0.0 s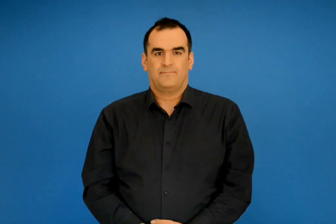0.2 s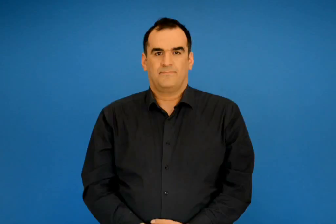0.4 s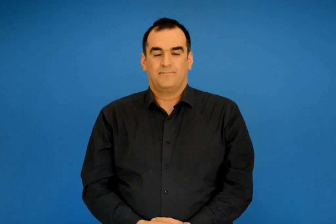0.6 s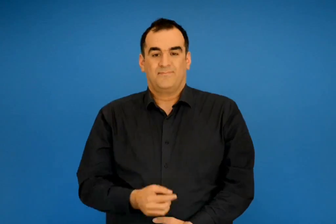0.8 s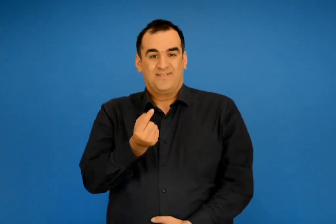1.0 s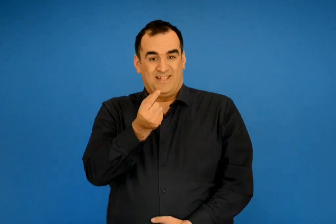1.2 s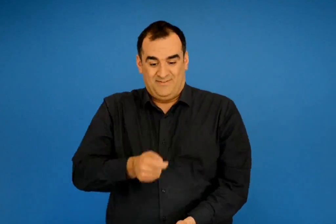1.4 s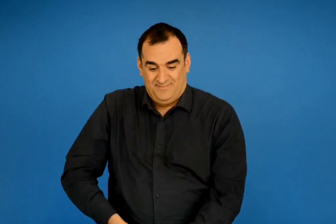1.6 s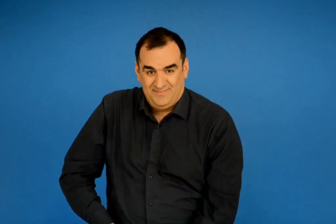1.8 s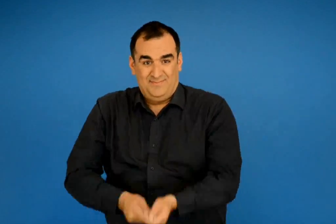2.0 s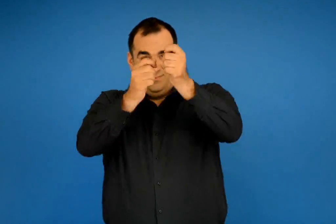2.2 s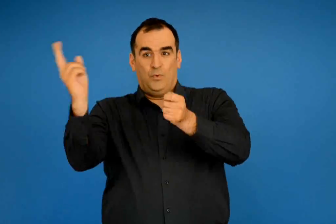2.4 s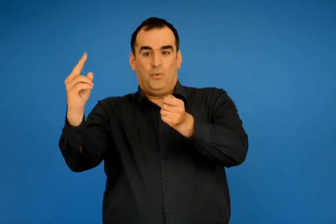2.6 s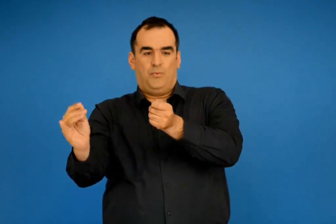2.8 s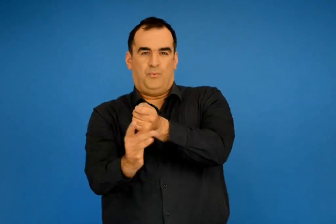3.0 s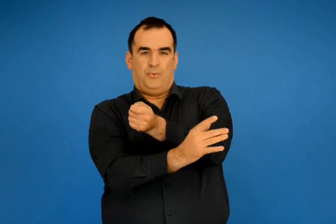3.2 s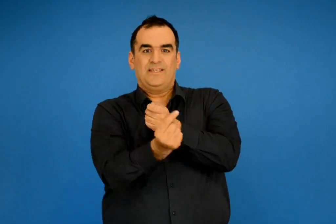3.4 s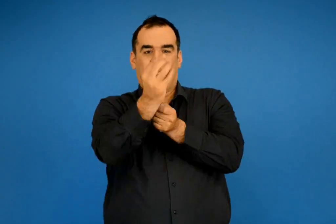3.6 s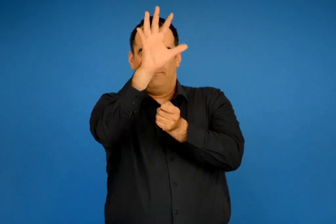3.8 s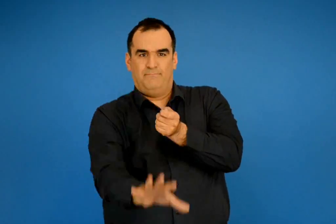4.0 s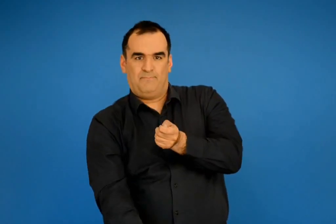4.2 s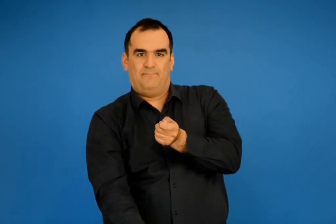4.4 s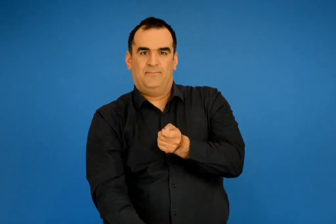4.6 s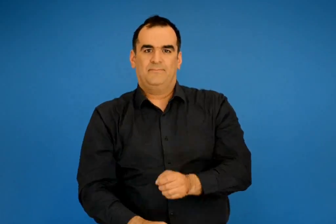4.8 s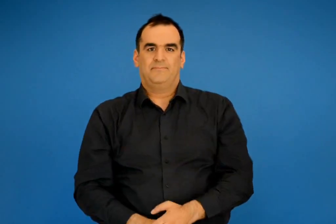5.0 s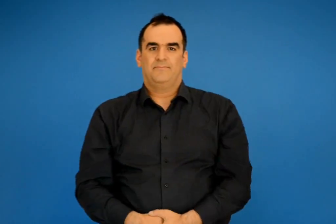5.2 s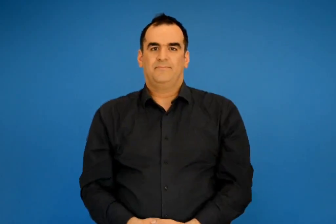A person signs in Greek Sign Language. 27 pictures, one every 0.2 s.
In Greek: λίχνισμα
